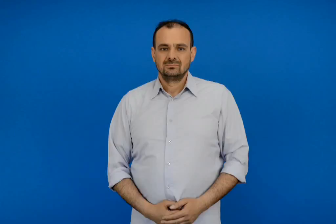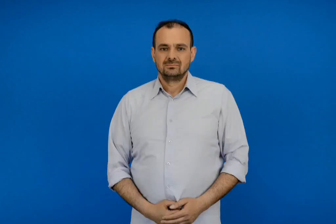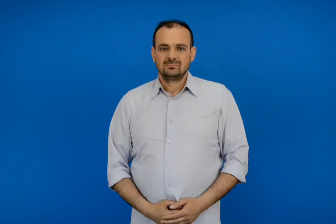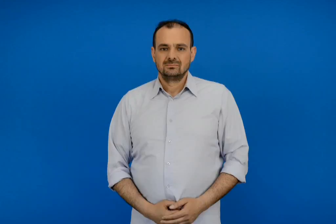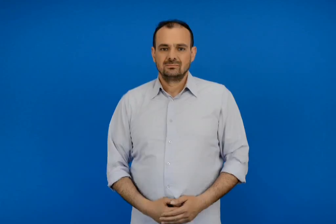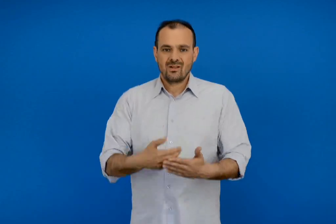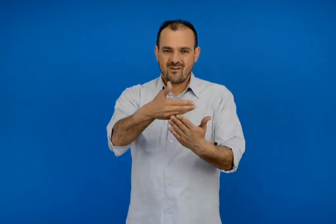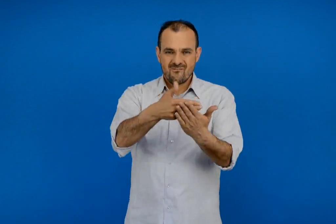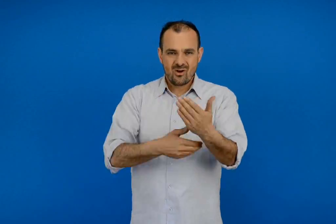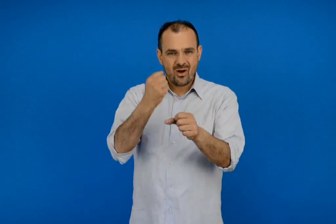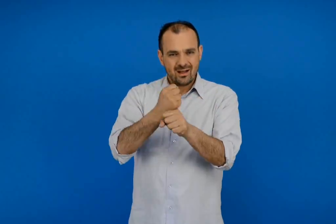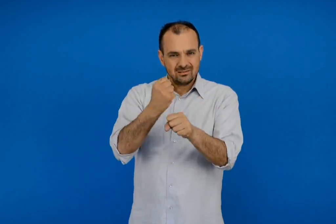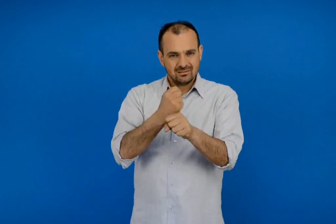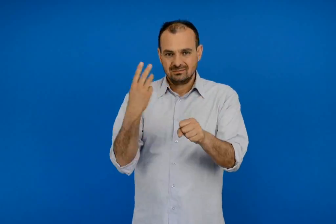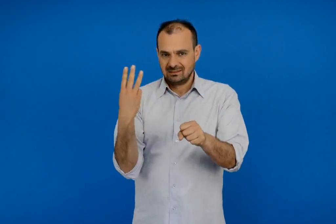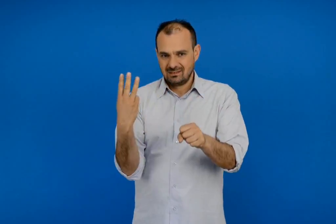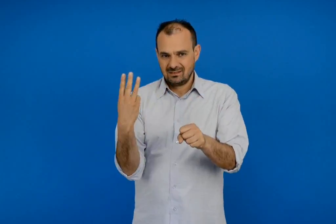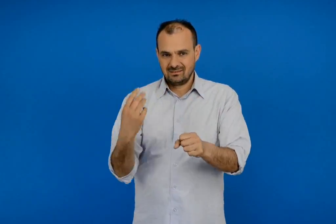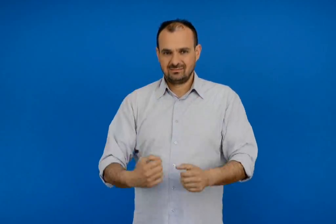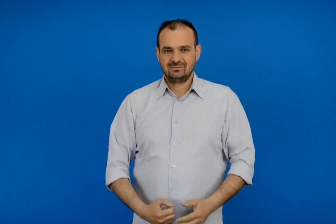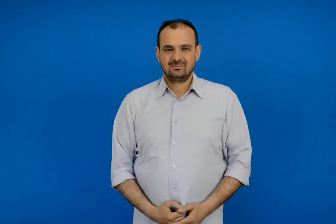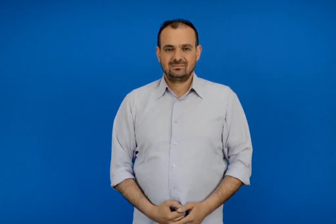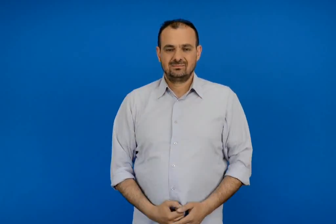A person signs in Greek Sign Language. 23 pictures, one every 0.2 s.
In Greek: φύλλο εργασίας 3
